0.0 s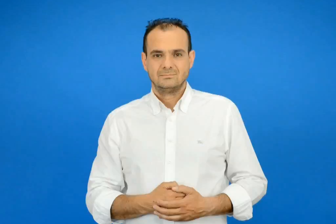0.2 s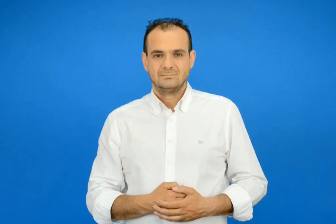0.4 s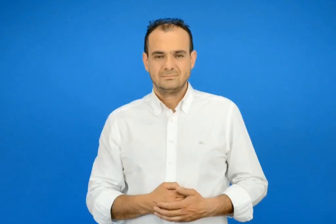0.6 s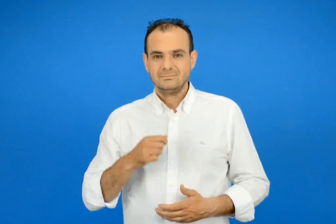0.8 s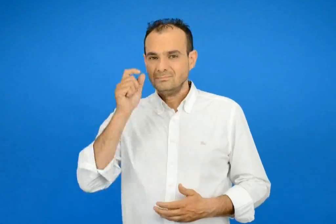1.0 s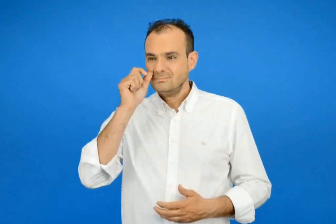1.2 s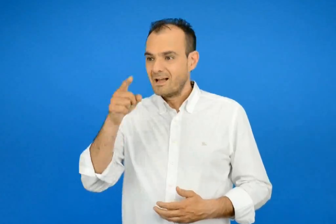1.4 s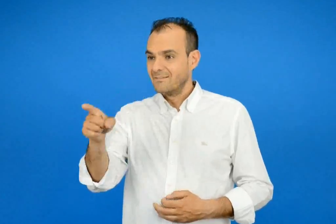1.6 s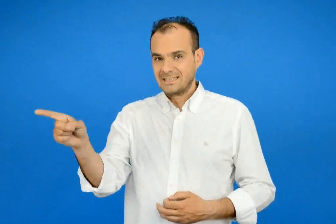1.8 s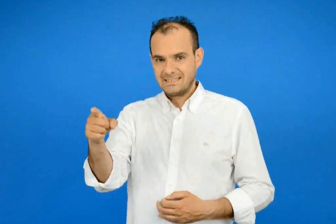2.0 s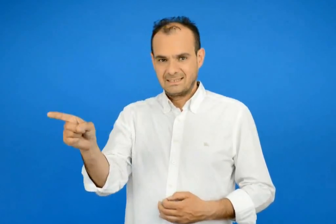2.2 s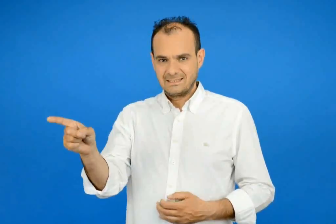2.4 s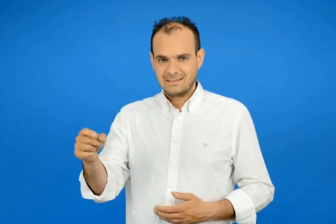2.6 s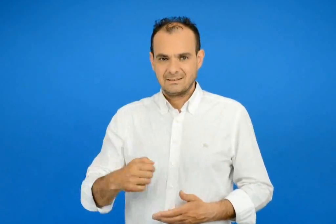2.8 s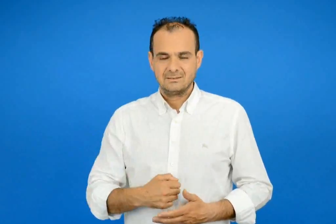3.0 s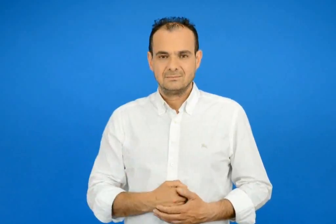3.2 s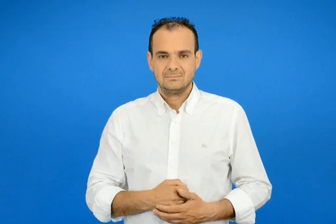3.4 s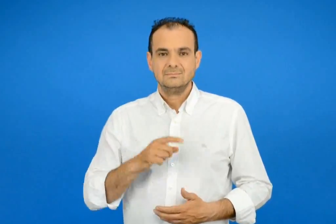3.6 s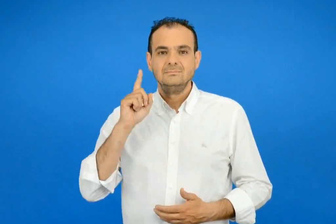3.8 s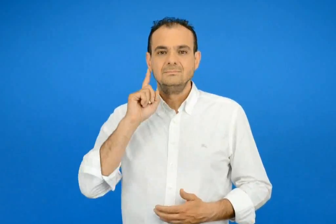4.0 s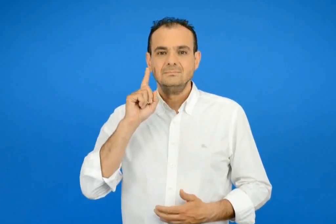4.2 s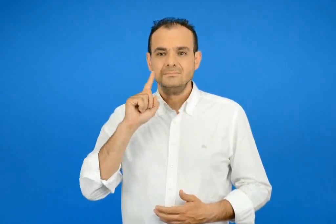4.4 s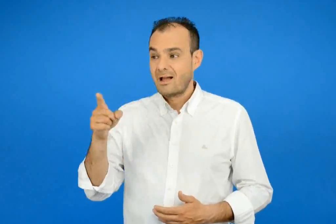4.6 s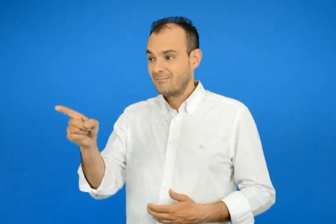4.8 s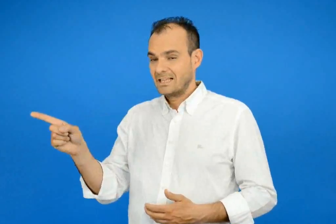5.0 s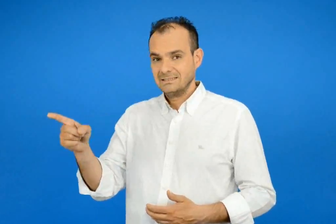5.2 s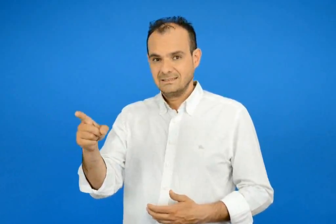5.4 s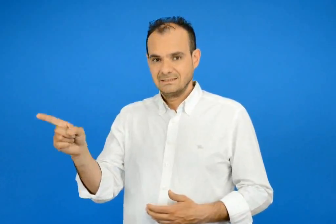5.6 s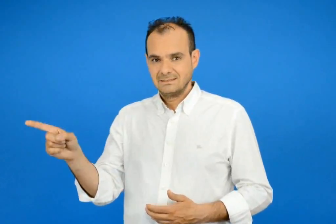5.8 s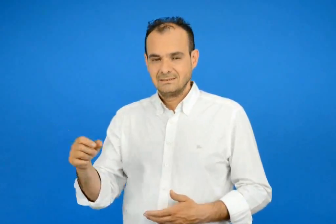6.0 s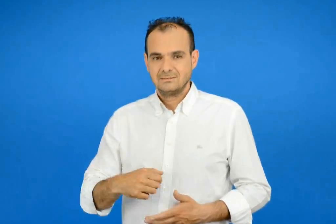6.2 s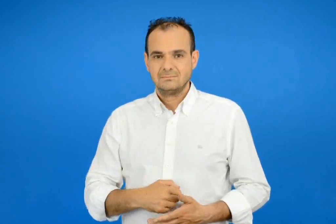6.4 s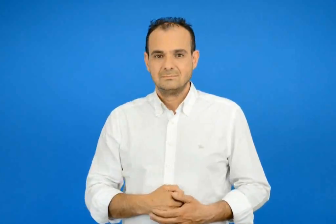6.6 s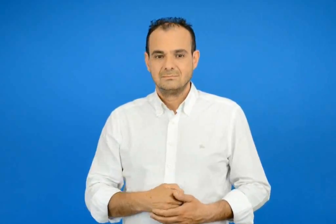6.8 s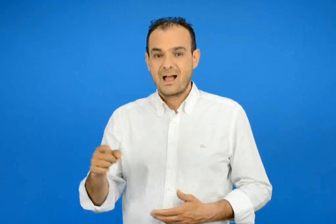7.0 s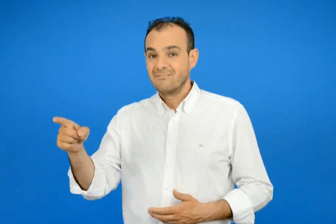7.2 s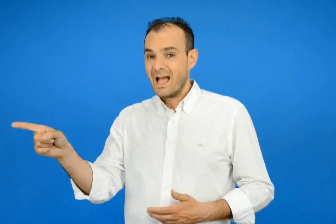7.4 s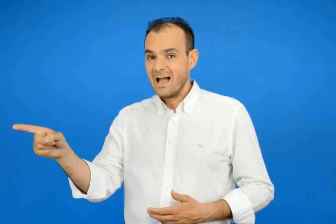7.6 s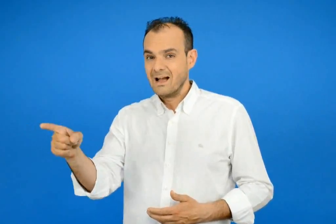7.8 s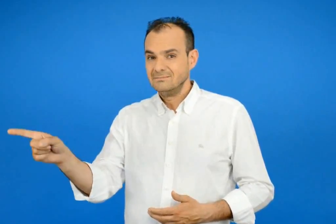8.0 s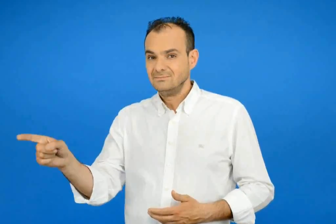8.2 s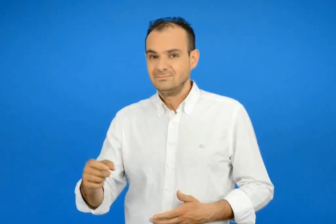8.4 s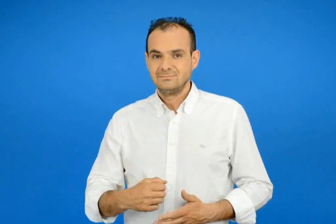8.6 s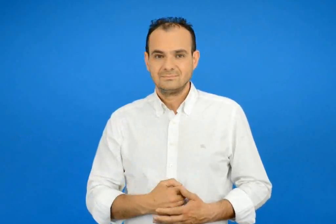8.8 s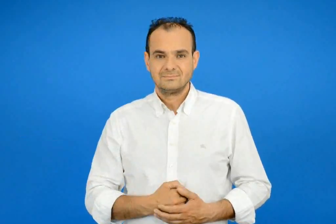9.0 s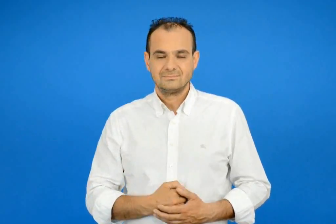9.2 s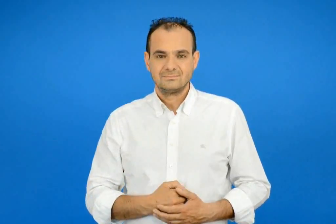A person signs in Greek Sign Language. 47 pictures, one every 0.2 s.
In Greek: αυτοί αυτές αυτά
